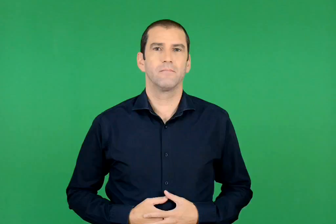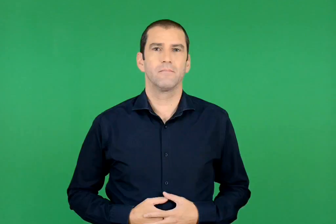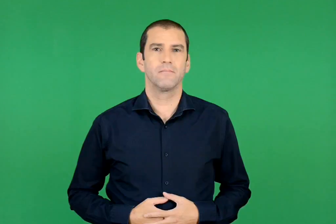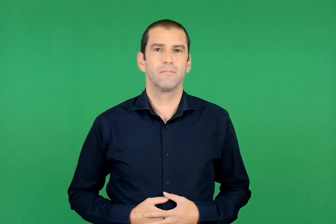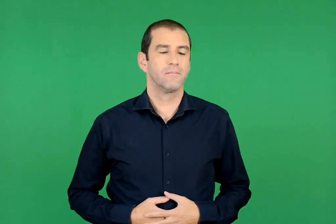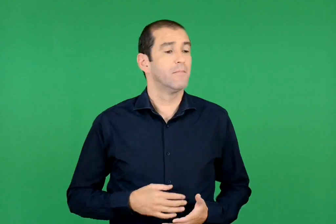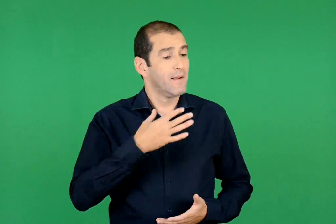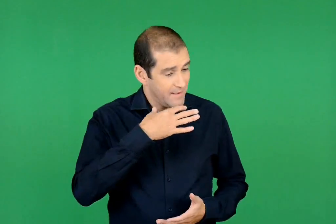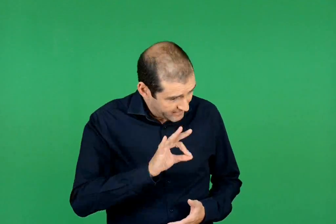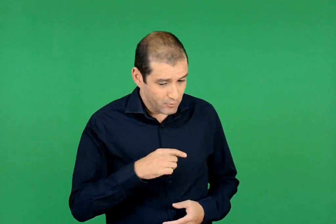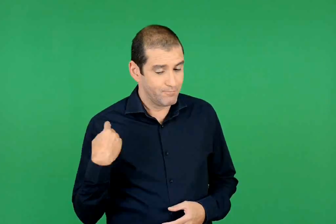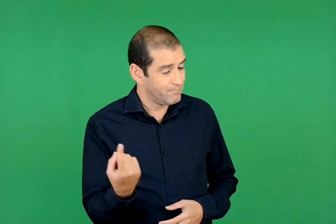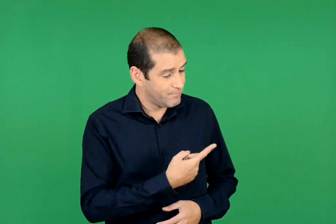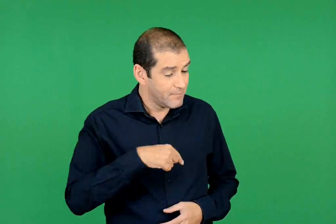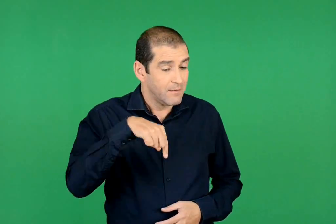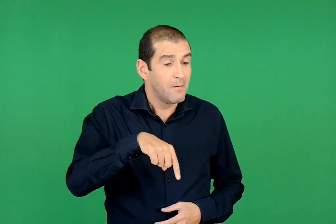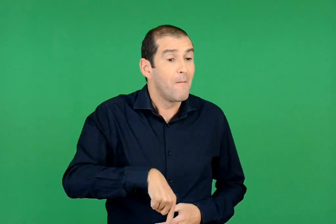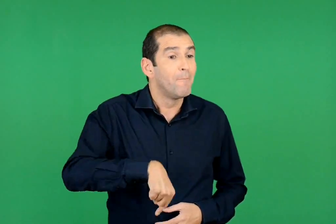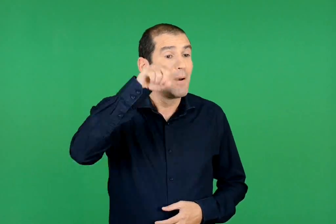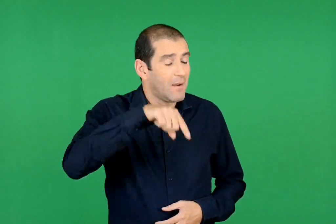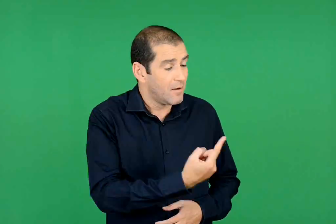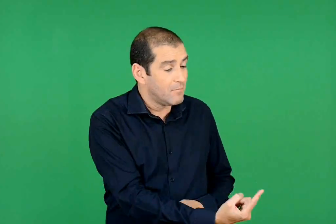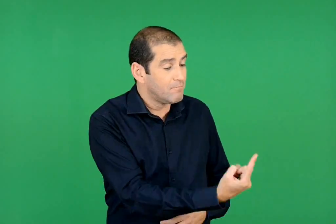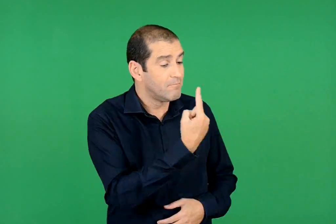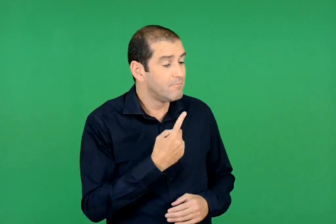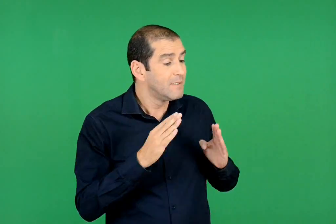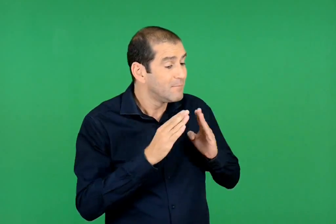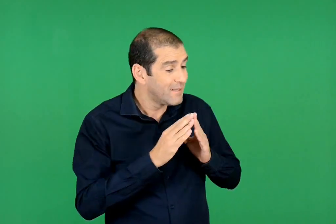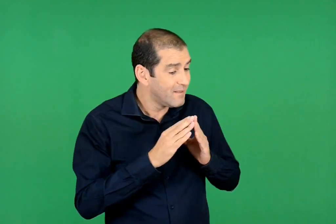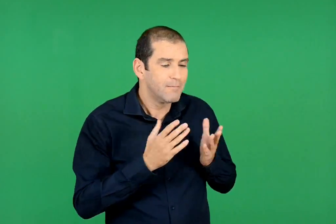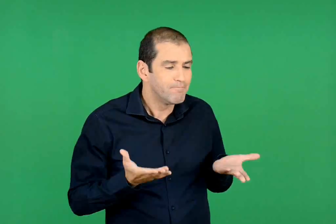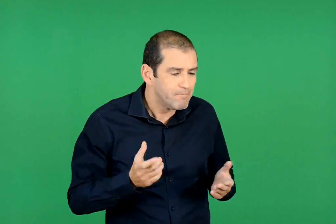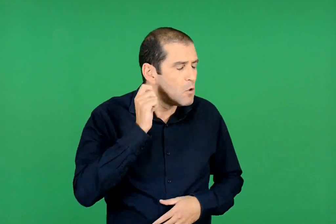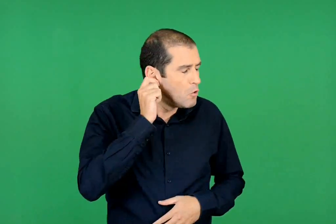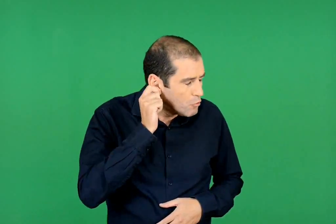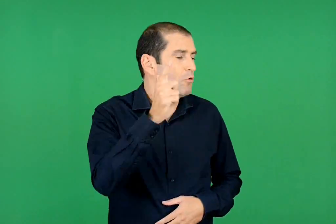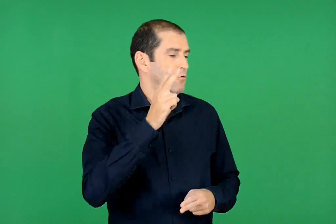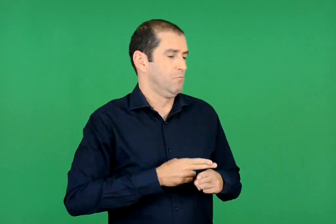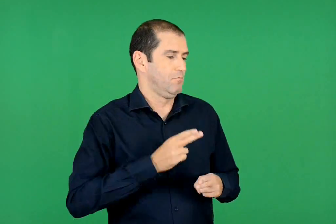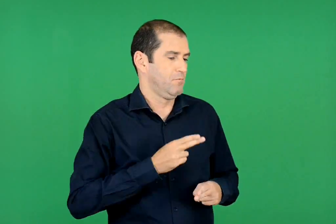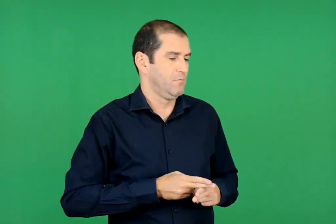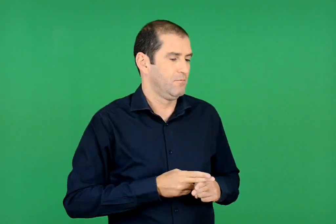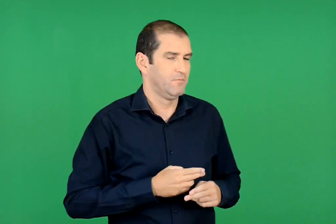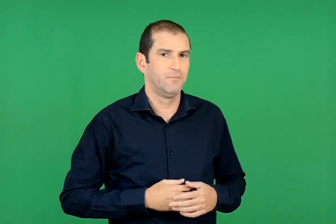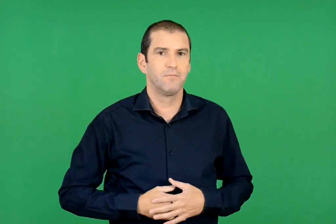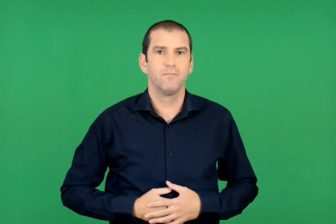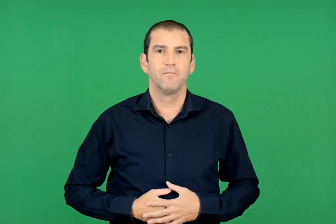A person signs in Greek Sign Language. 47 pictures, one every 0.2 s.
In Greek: για αυτό , εδώ σε εμάς , η ημέρα που ήρθες σπιτι είναι ημέρα µεγάλης γιορτής
